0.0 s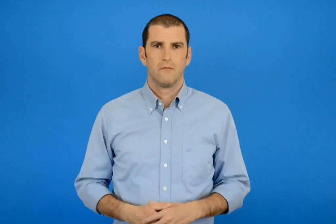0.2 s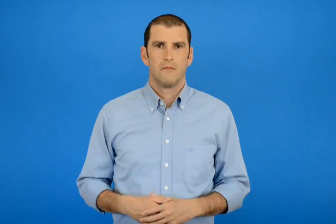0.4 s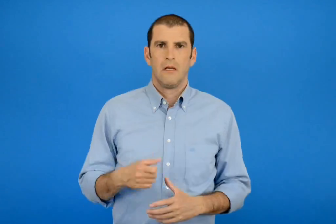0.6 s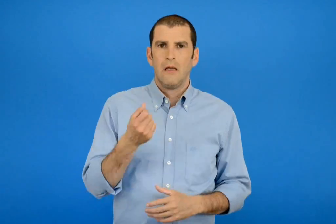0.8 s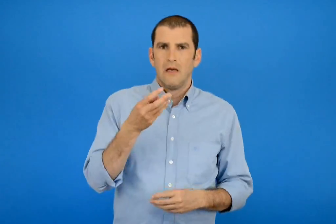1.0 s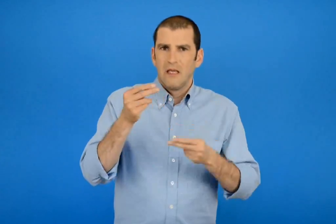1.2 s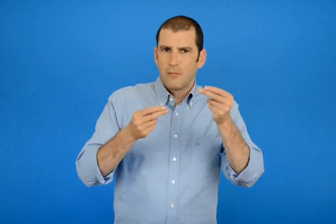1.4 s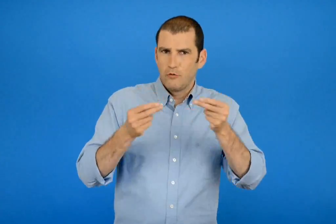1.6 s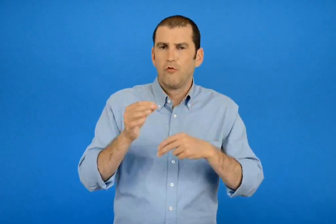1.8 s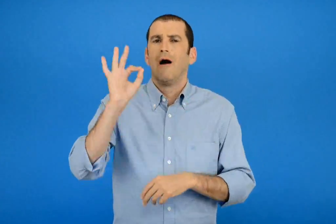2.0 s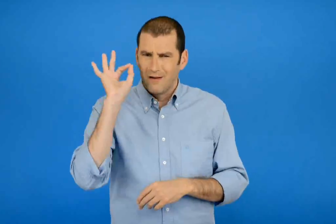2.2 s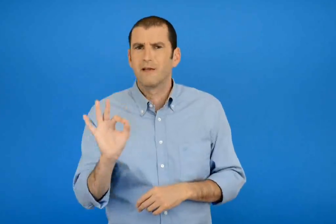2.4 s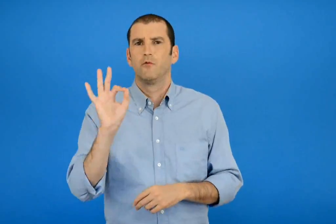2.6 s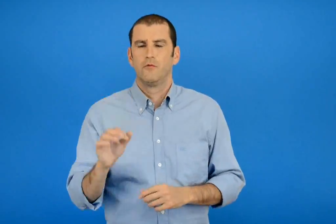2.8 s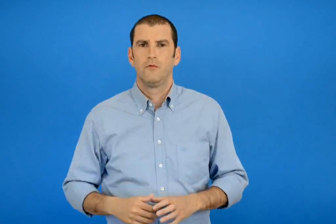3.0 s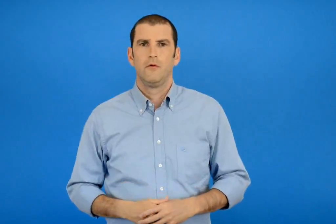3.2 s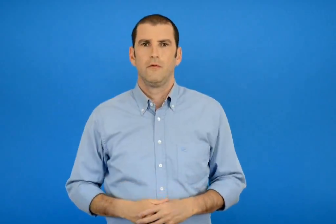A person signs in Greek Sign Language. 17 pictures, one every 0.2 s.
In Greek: υπολογίζω ακριβώς
